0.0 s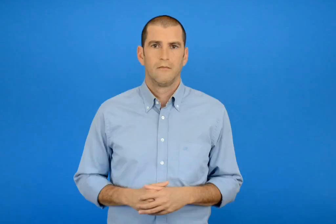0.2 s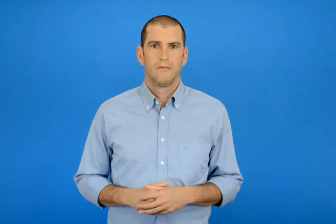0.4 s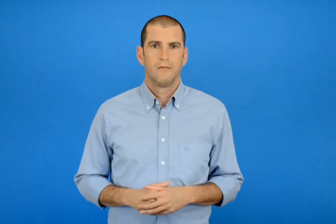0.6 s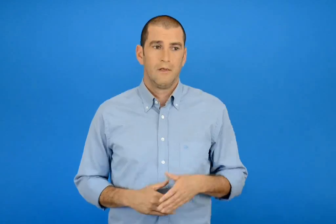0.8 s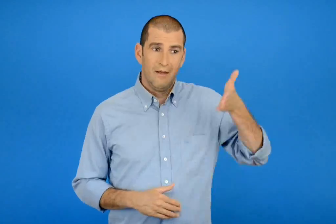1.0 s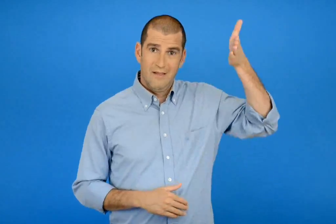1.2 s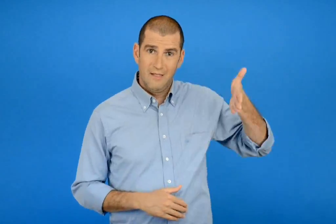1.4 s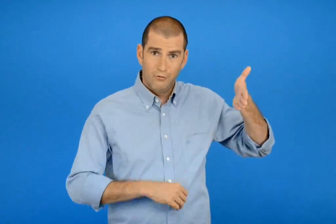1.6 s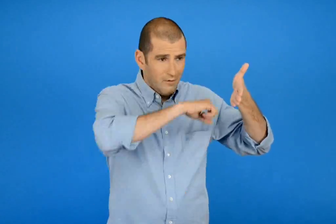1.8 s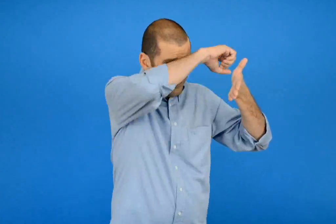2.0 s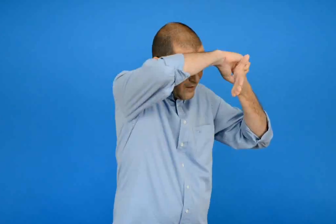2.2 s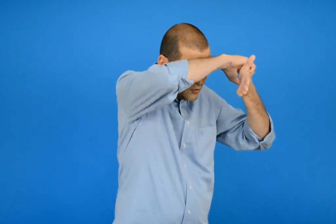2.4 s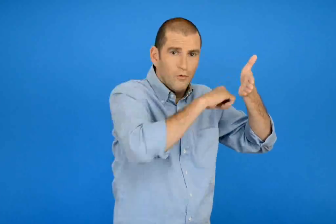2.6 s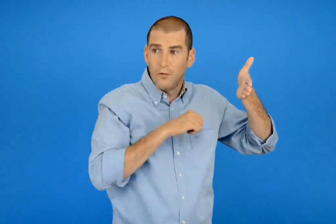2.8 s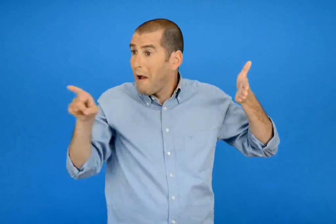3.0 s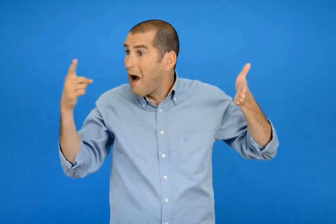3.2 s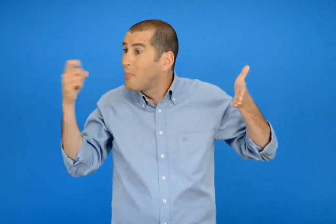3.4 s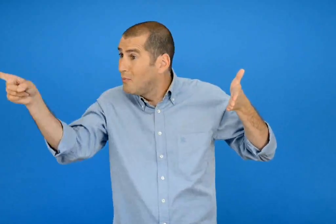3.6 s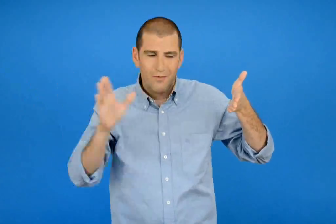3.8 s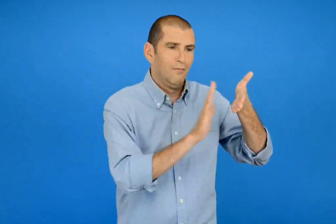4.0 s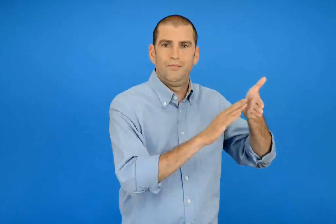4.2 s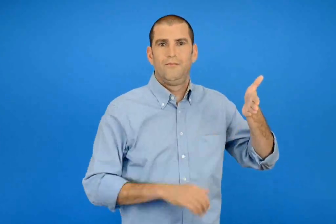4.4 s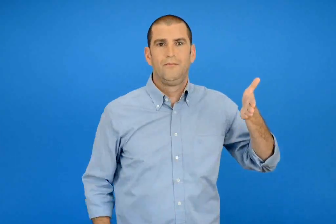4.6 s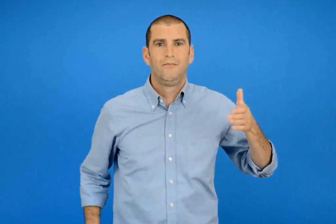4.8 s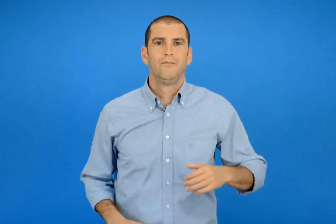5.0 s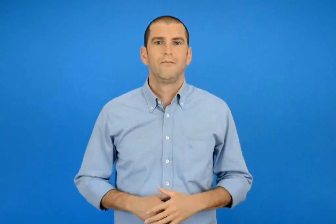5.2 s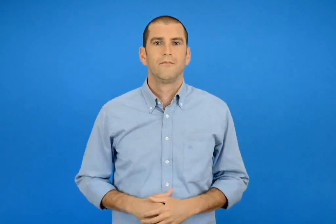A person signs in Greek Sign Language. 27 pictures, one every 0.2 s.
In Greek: φτου σε είδα
